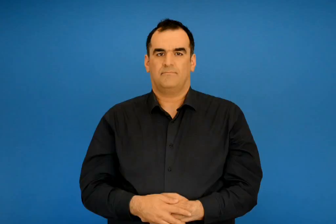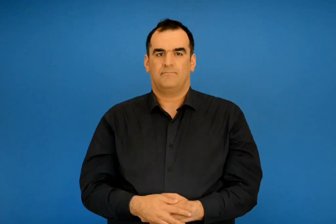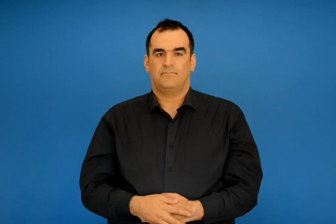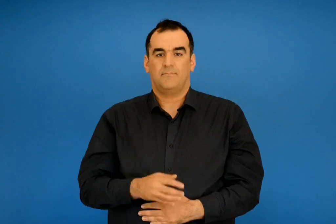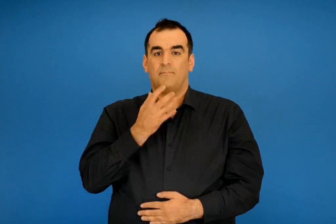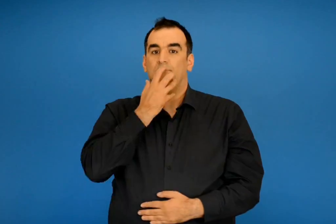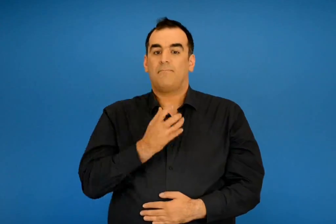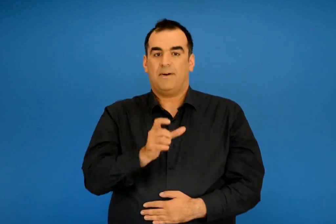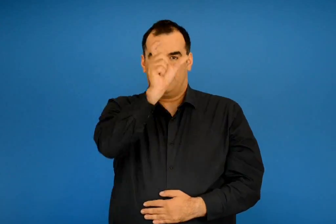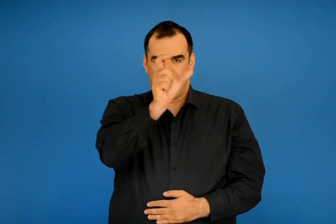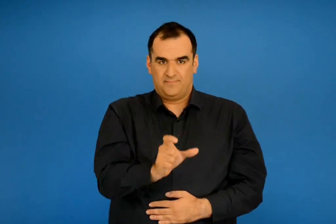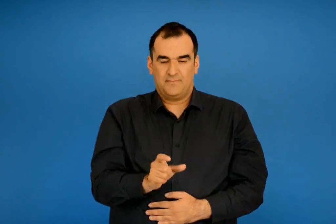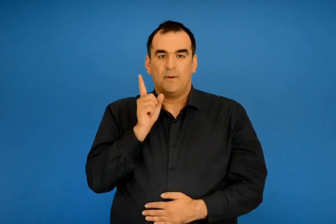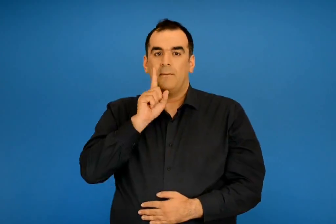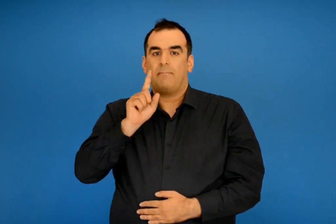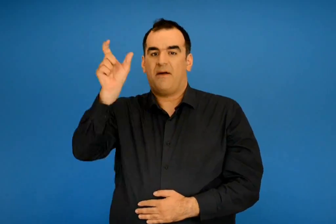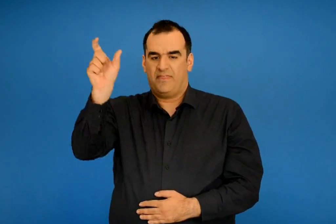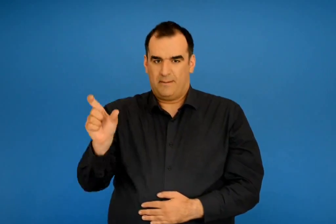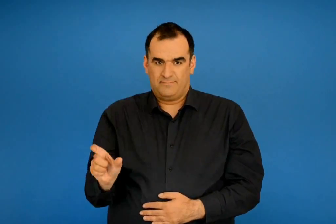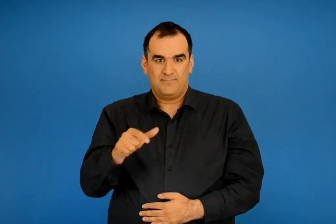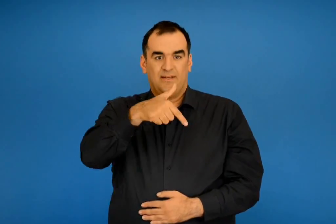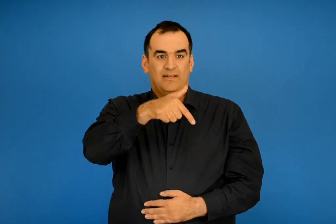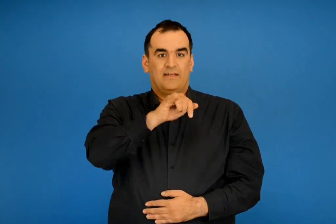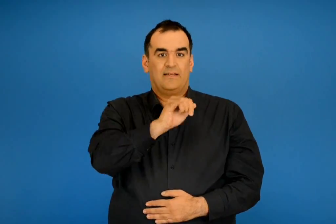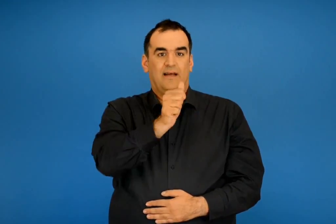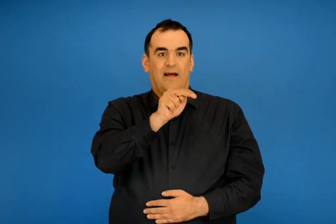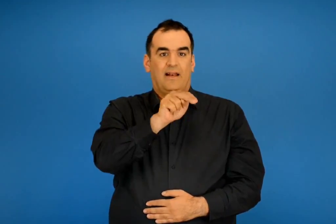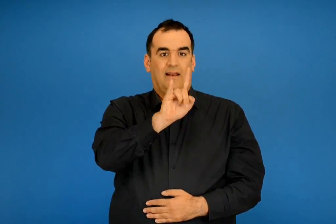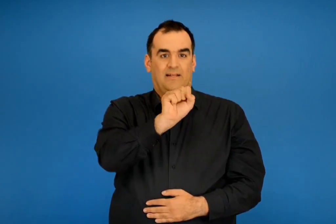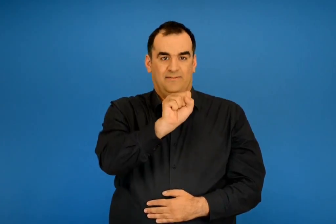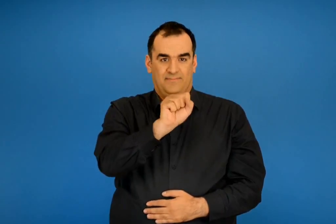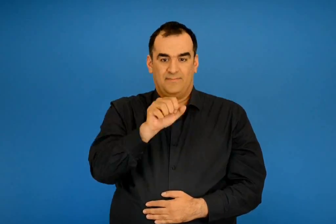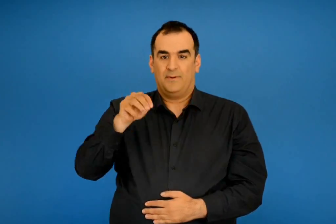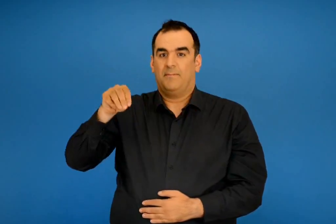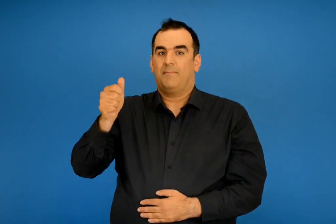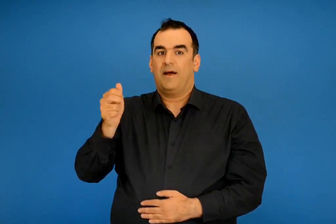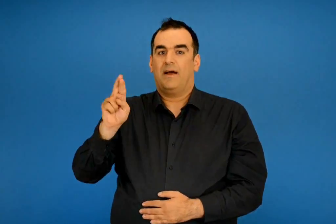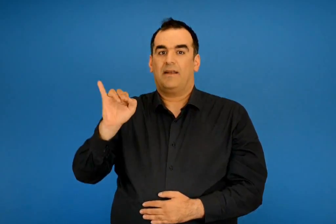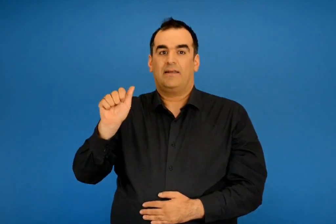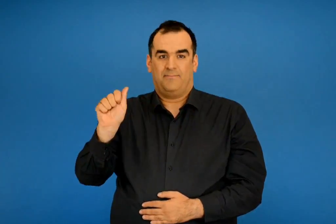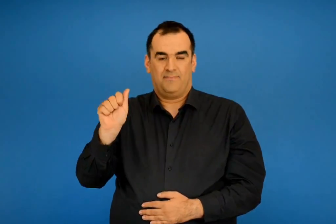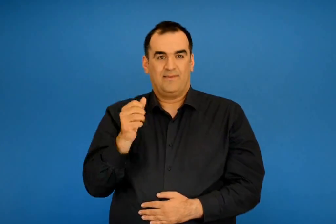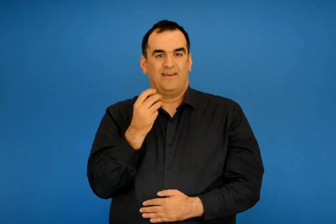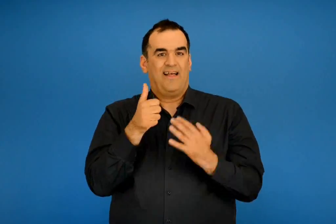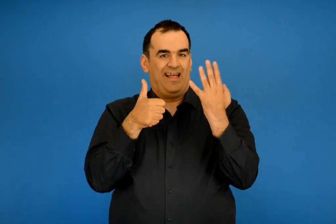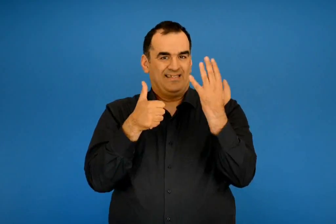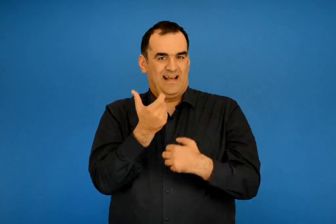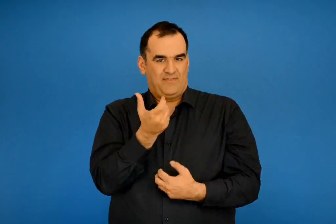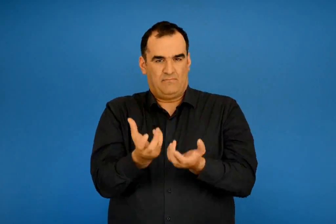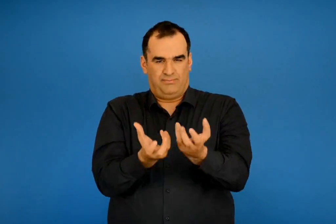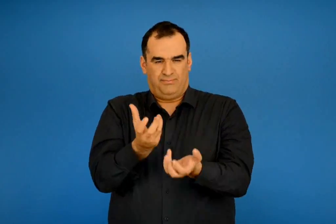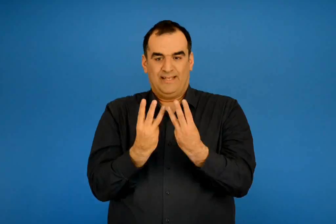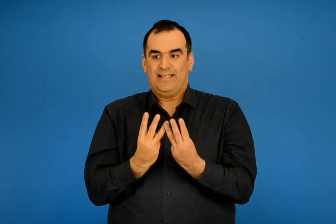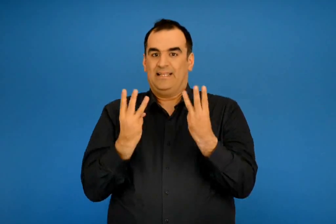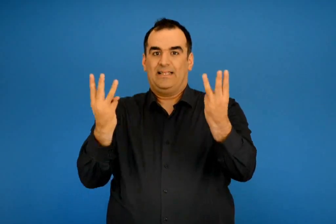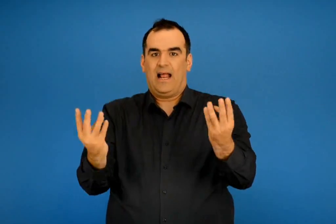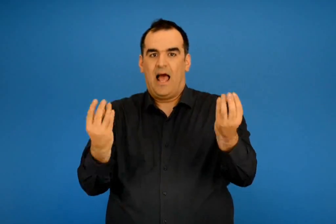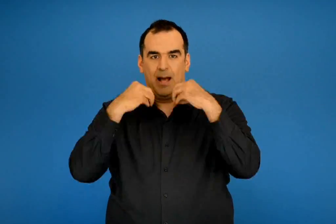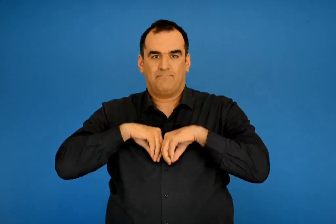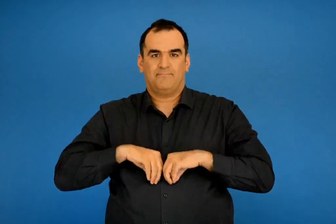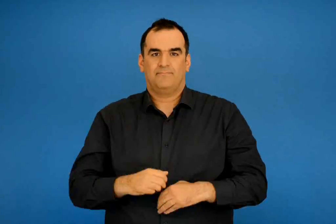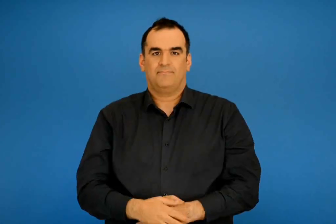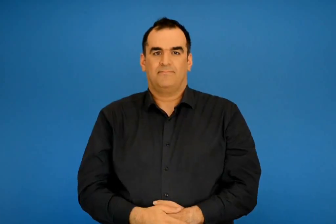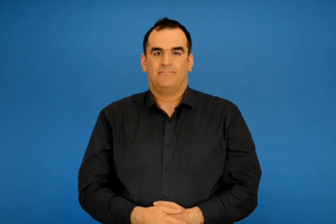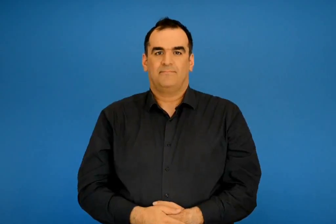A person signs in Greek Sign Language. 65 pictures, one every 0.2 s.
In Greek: ο πάπας κι η παπαδιά ο γιάννης κι η μαρία έξι αυγά ψήσανε και φάγανε από τρία
